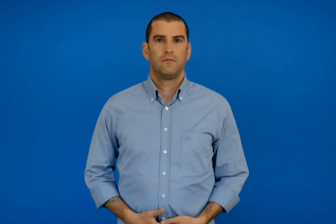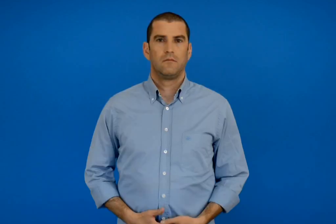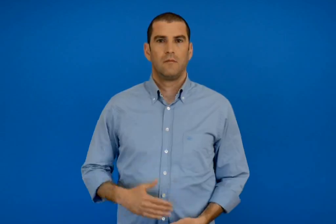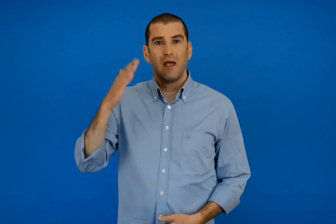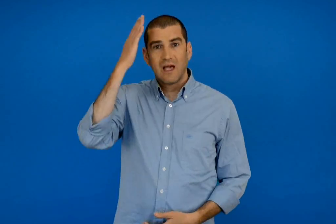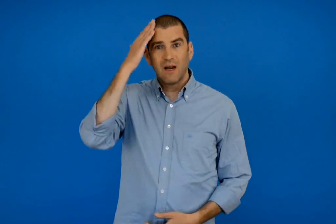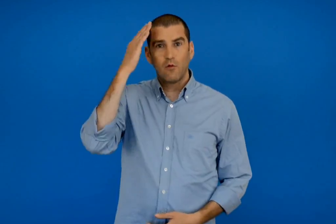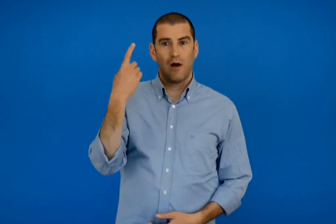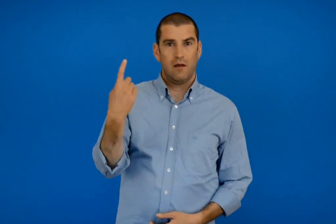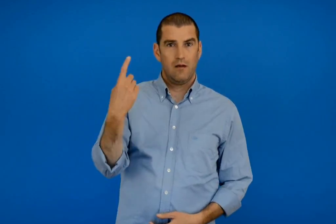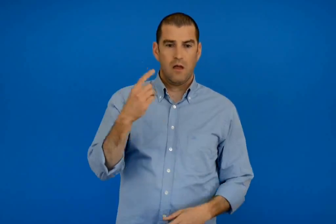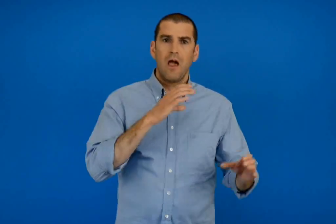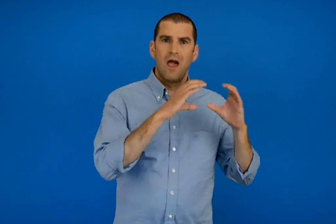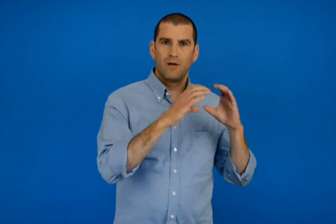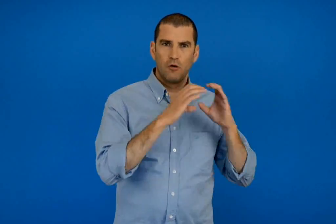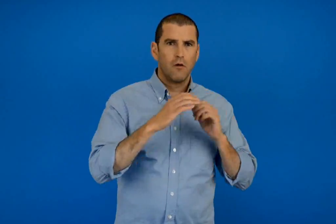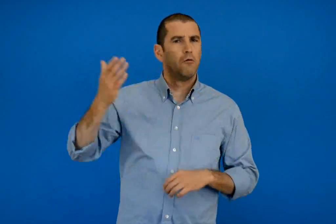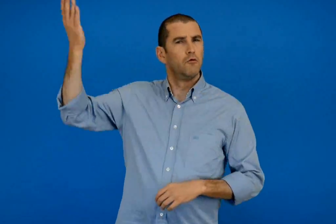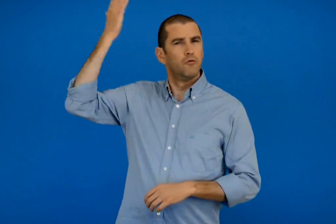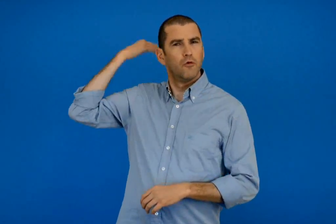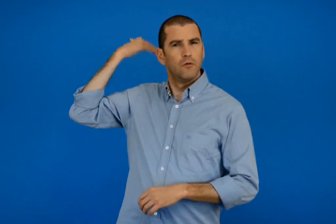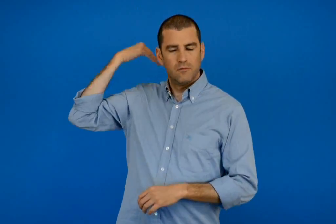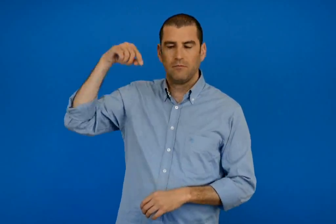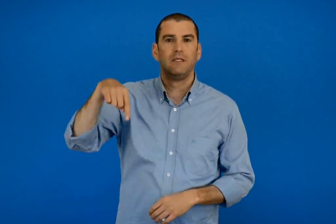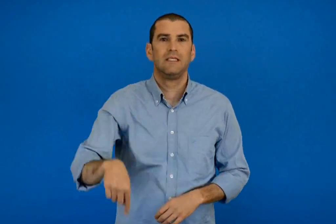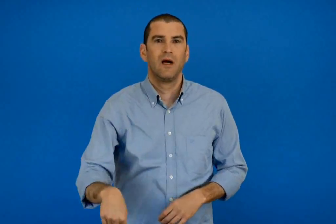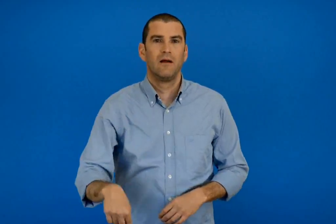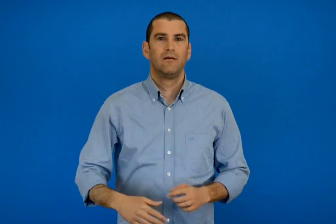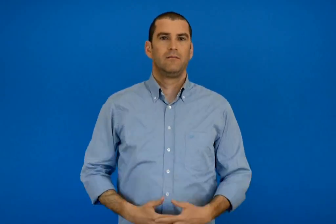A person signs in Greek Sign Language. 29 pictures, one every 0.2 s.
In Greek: κεφάλαιο 1 η επικοινωνία άλλοτε και σήμερα
